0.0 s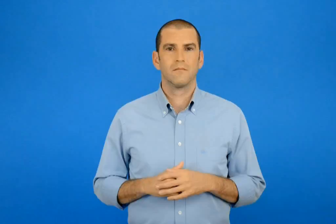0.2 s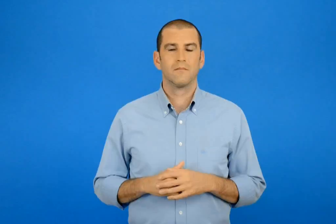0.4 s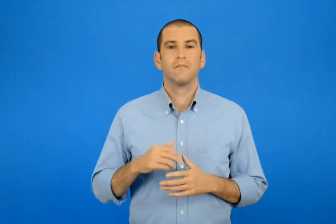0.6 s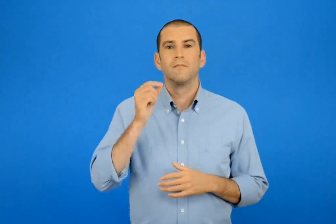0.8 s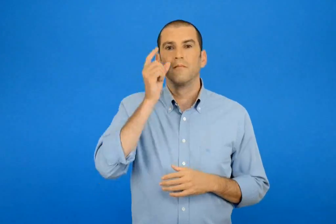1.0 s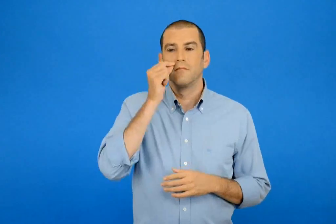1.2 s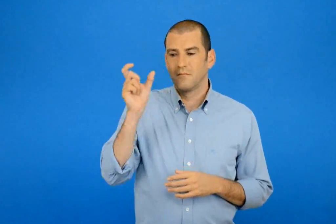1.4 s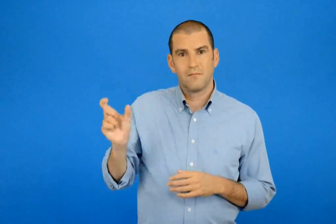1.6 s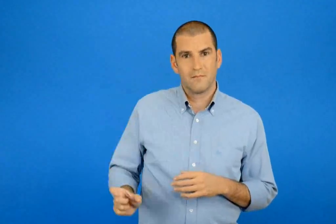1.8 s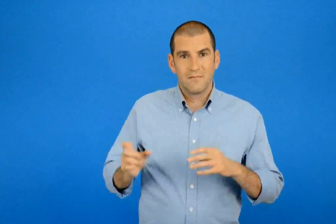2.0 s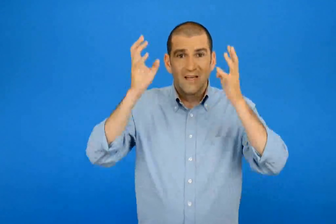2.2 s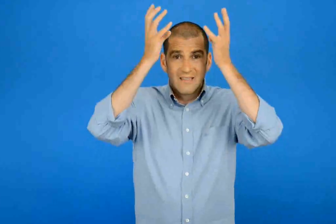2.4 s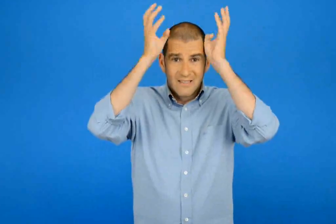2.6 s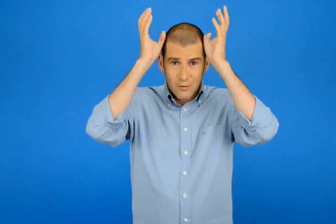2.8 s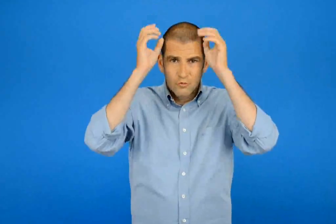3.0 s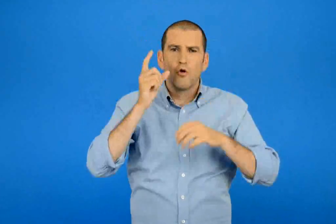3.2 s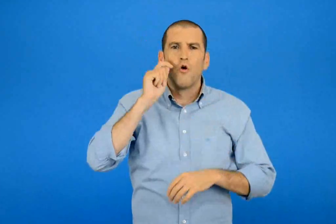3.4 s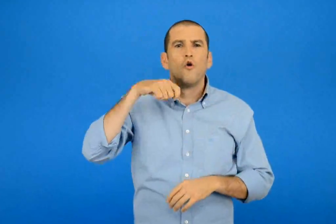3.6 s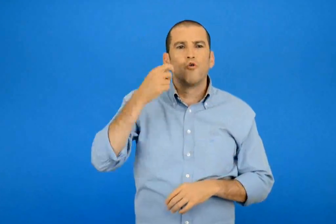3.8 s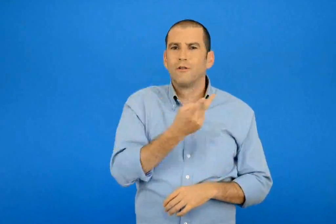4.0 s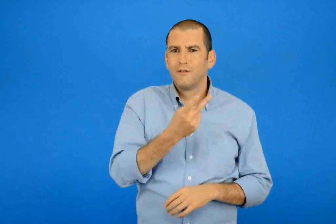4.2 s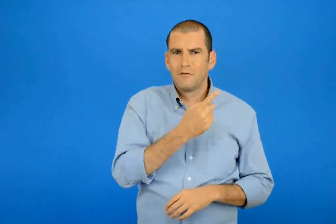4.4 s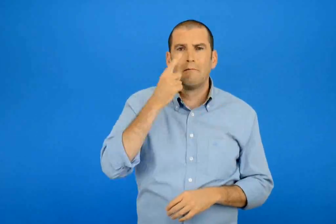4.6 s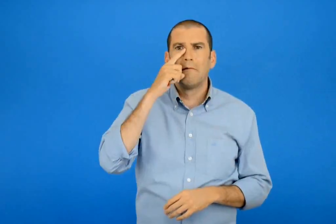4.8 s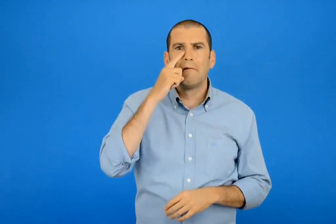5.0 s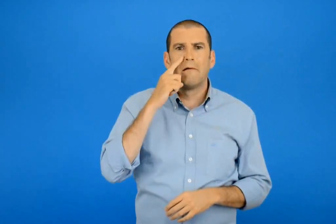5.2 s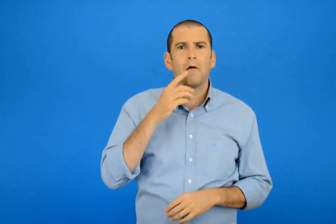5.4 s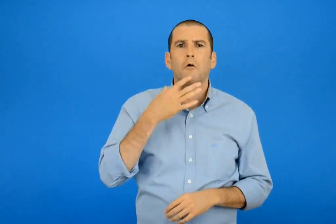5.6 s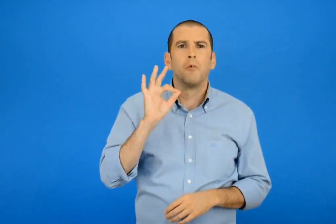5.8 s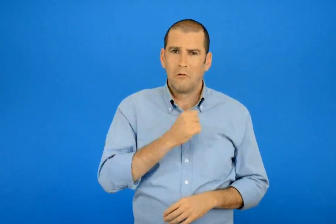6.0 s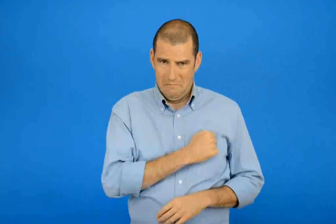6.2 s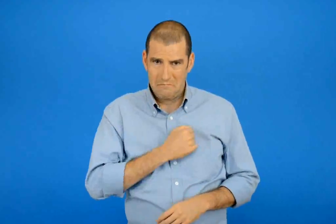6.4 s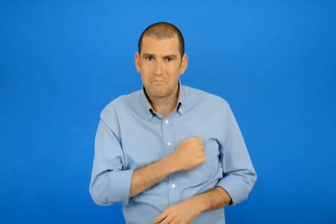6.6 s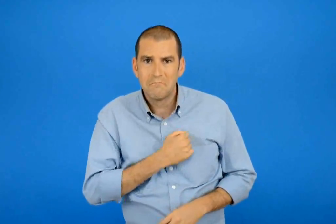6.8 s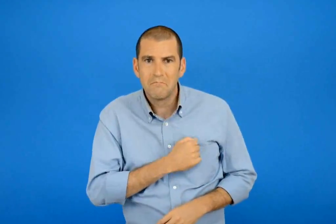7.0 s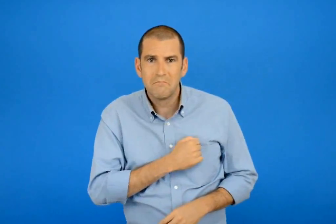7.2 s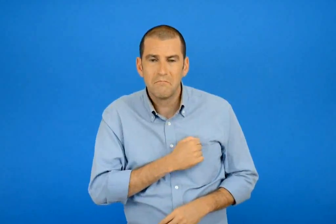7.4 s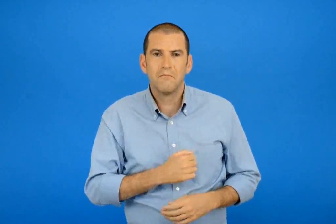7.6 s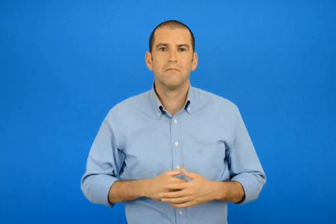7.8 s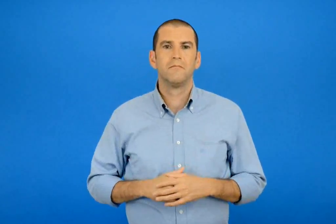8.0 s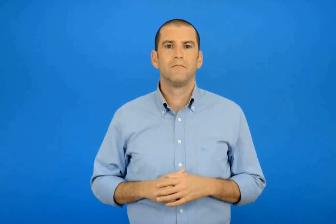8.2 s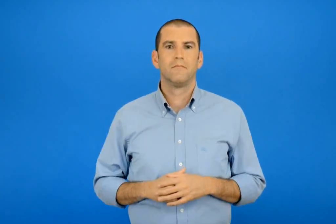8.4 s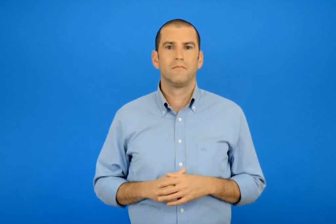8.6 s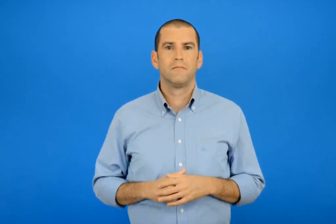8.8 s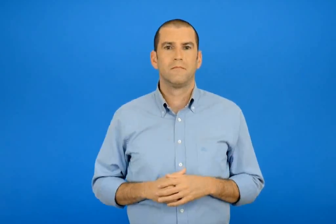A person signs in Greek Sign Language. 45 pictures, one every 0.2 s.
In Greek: οι γονείς του σέργιου δάκρυσαν επειδή λυπήθηκαν ;
